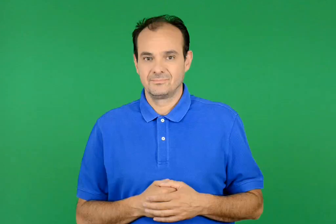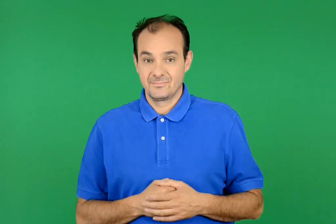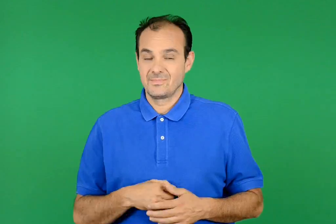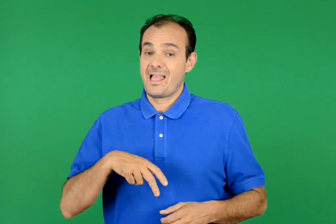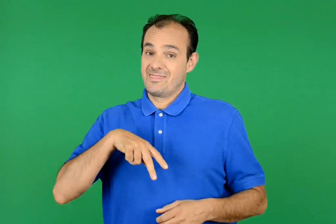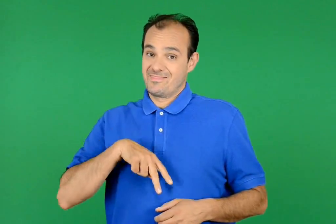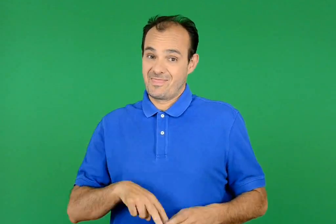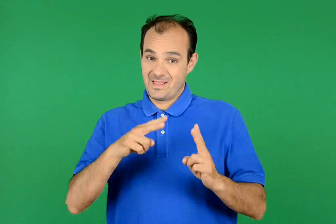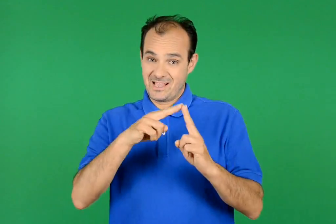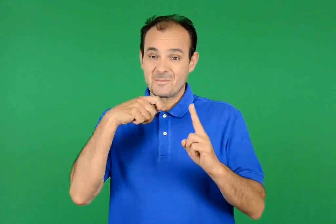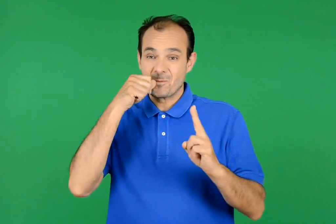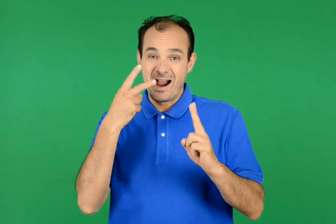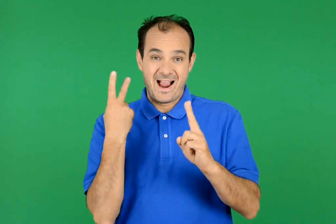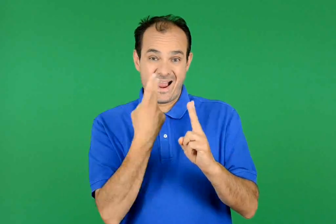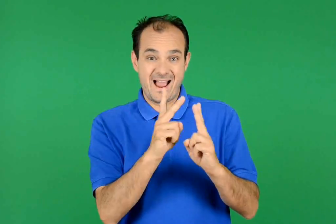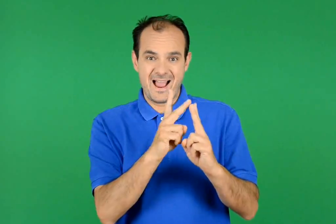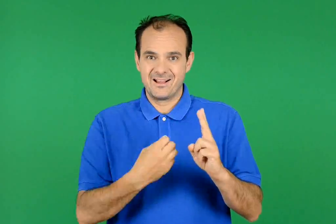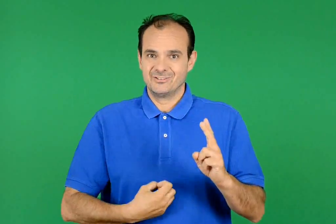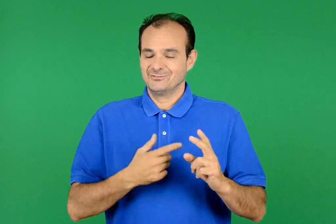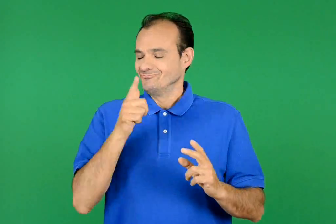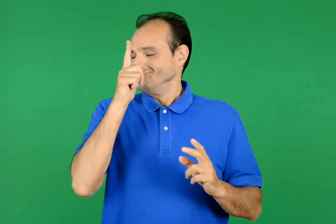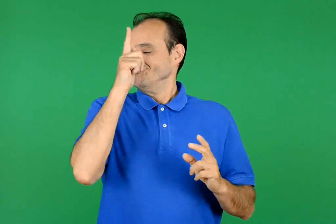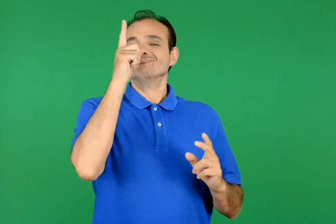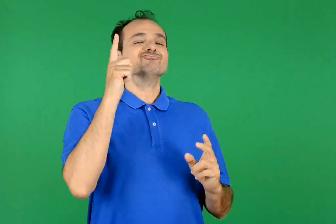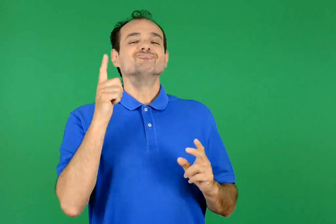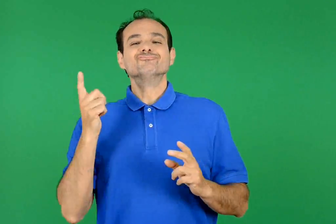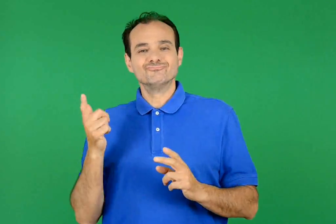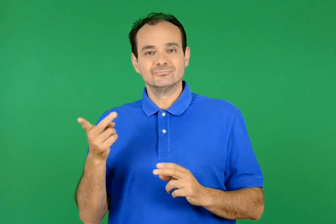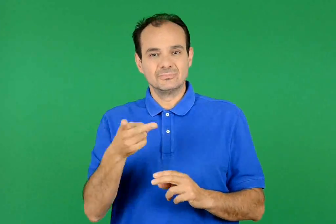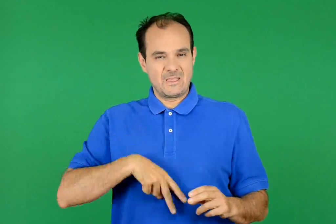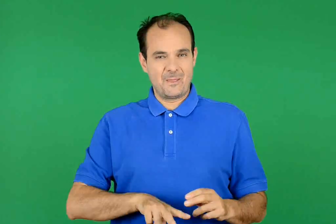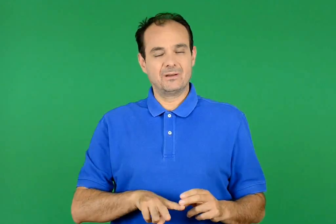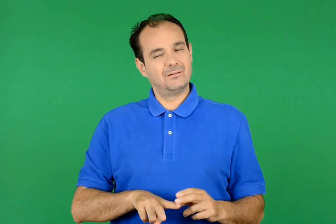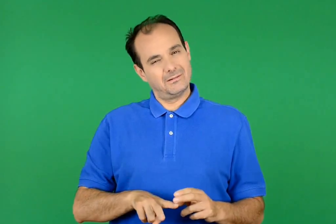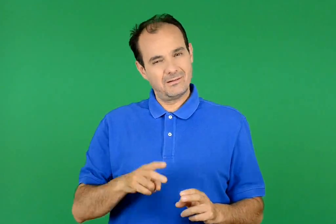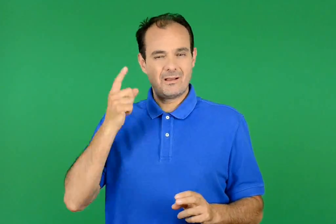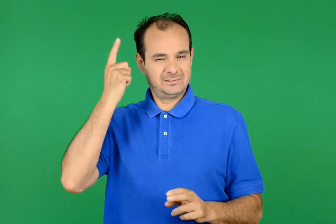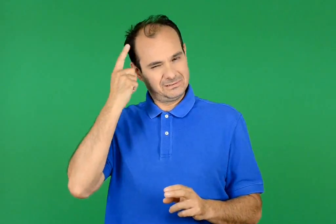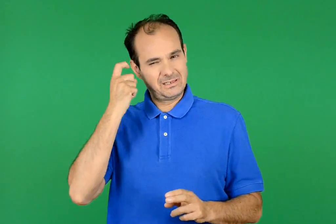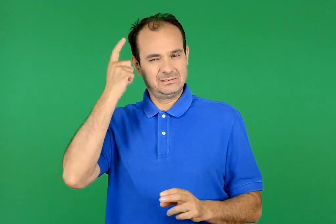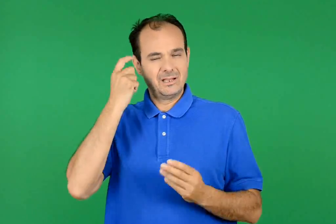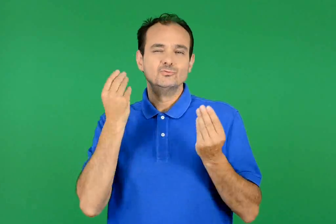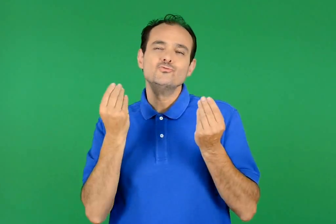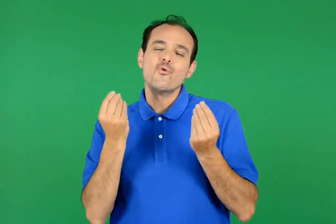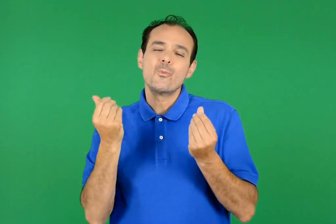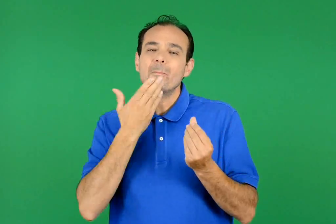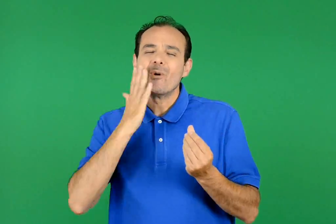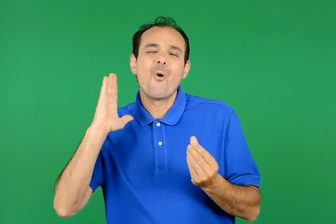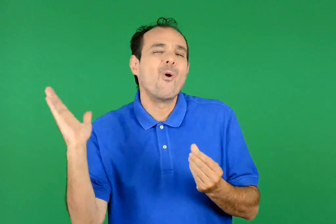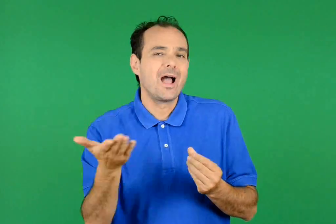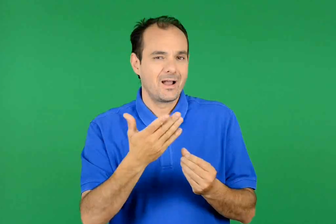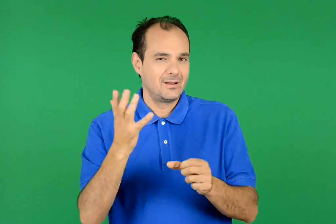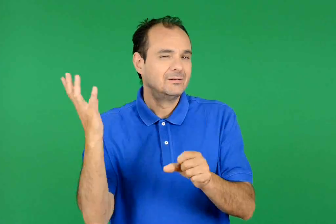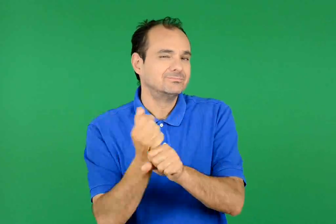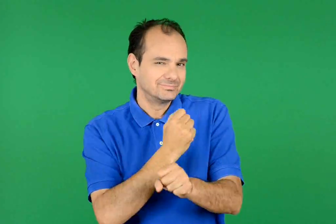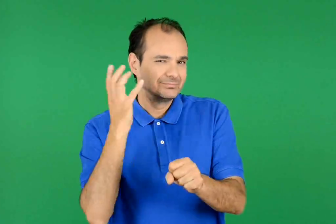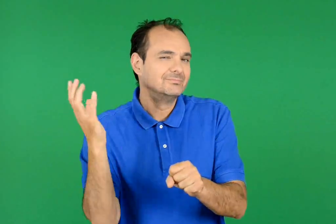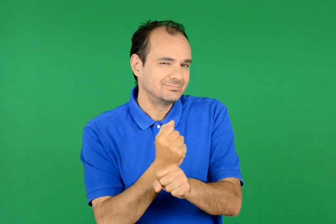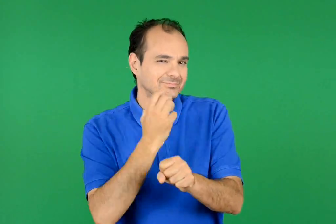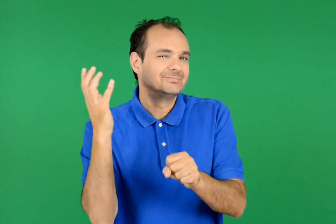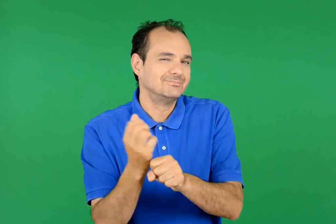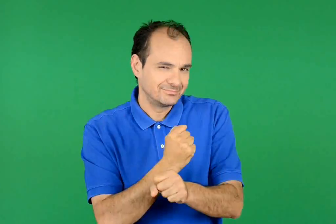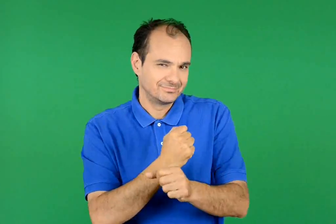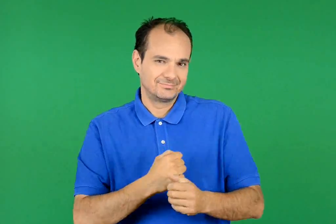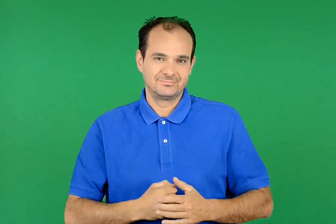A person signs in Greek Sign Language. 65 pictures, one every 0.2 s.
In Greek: κάνουν τους γονείς τους περήφανους . οι δίδυμοι βέβαια ξέρουν γιατί έχουν πάντα επιτυχίες σε όλα τα μαθήματα
